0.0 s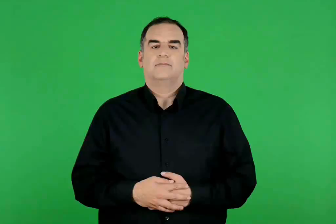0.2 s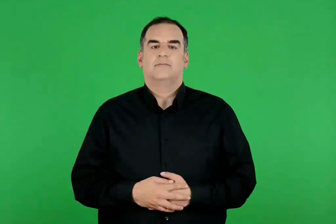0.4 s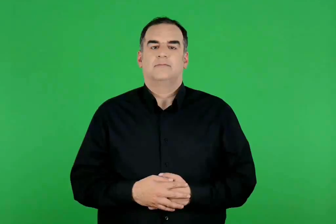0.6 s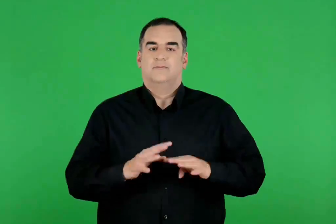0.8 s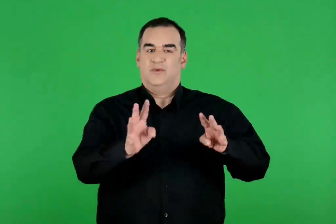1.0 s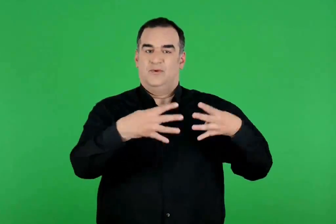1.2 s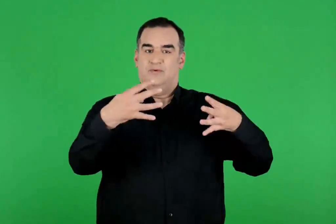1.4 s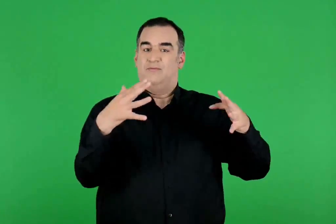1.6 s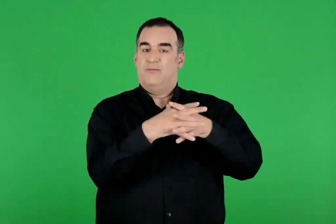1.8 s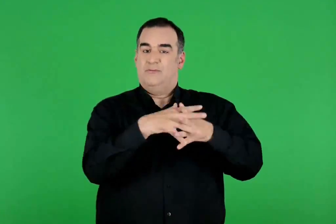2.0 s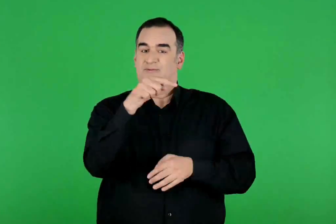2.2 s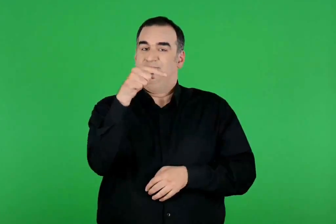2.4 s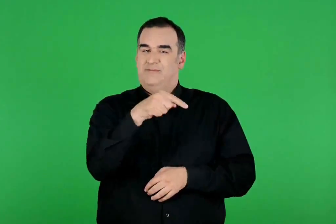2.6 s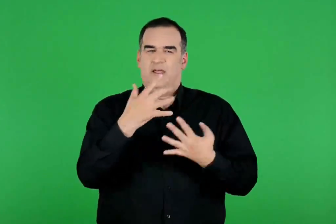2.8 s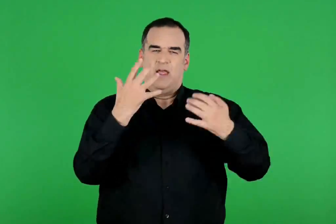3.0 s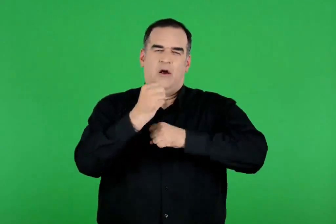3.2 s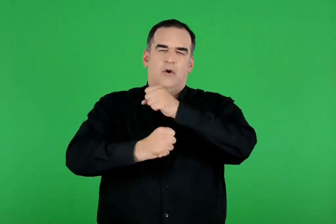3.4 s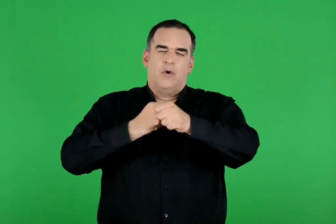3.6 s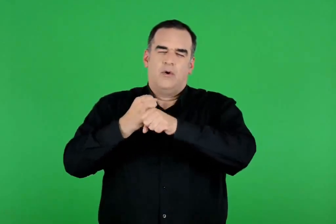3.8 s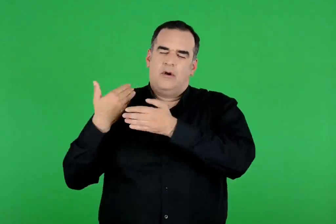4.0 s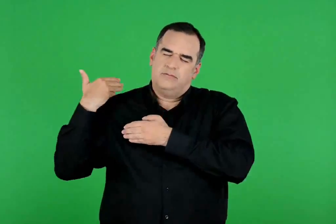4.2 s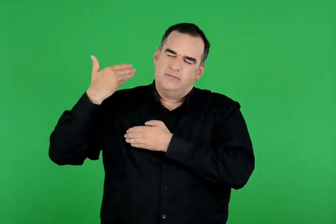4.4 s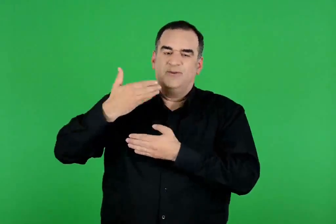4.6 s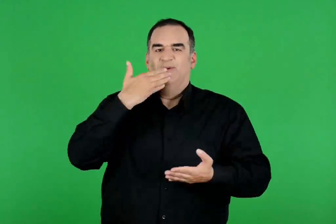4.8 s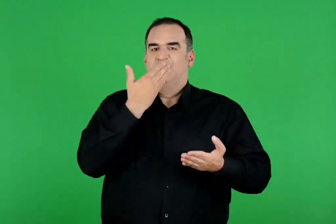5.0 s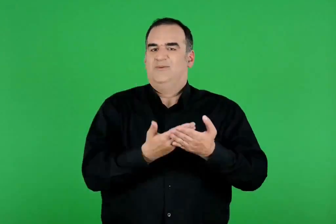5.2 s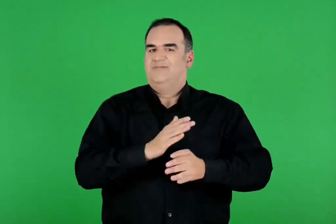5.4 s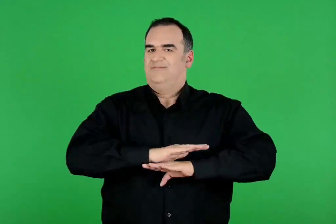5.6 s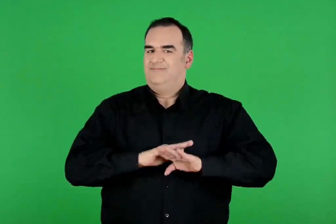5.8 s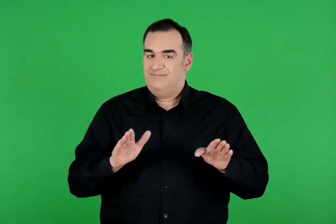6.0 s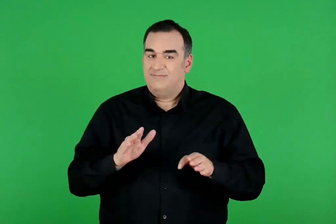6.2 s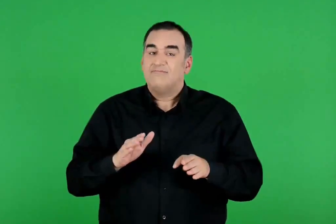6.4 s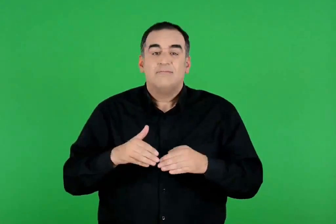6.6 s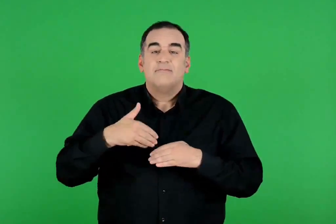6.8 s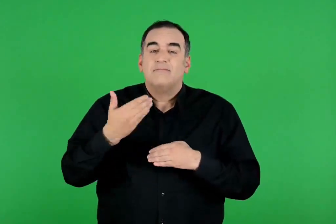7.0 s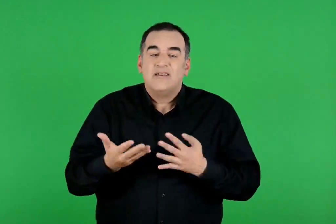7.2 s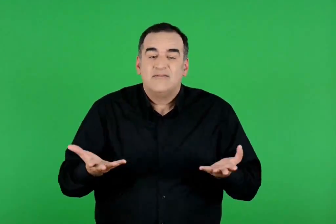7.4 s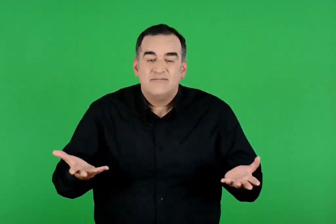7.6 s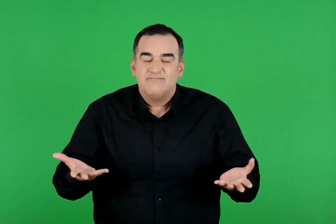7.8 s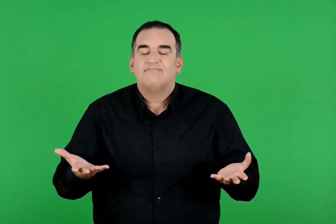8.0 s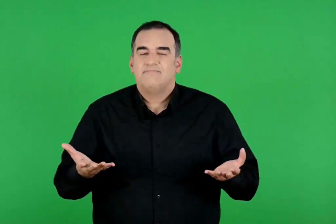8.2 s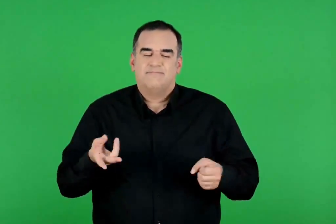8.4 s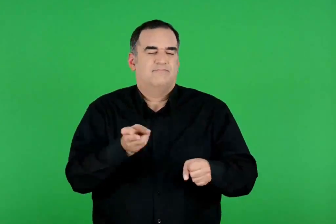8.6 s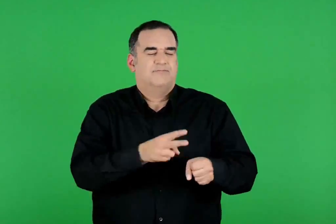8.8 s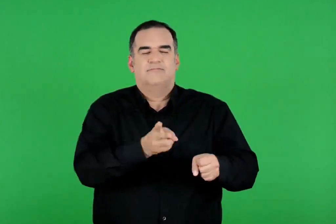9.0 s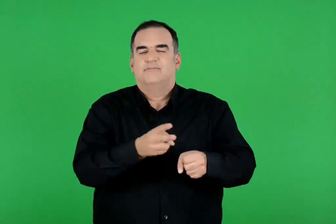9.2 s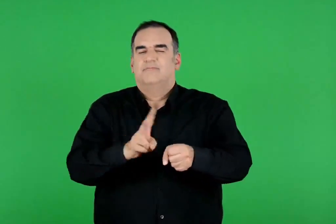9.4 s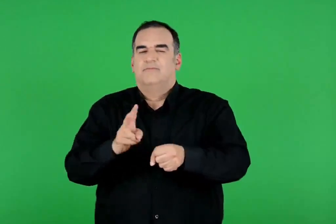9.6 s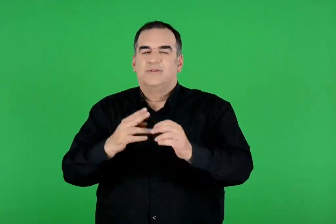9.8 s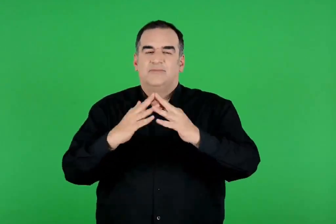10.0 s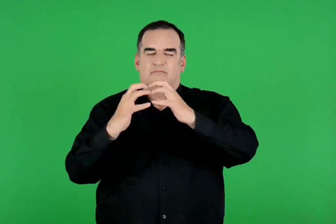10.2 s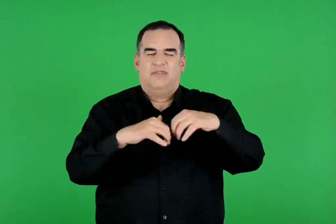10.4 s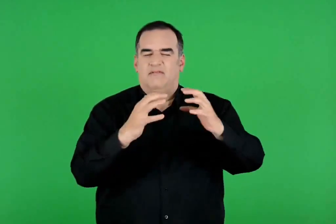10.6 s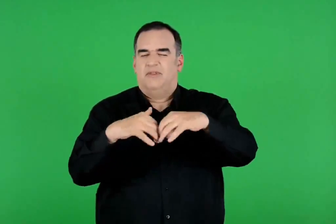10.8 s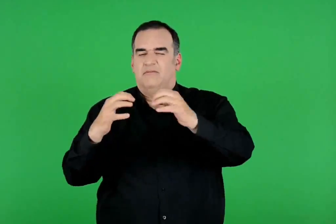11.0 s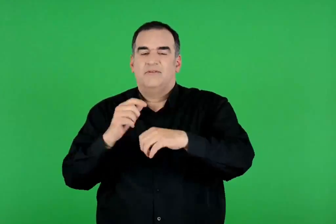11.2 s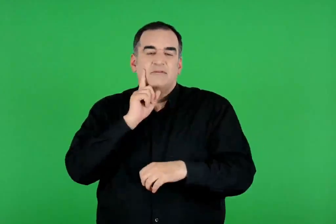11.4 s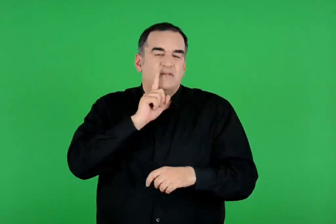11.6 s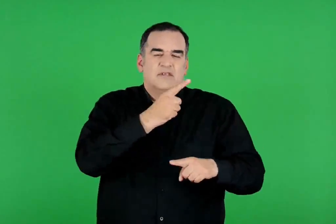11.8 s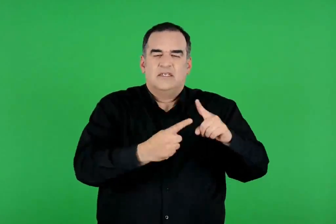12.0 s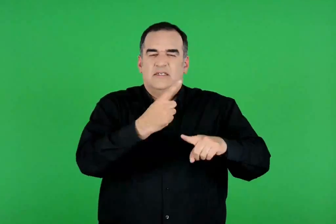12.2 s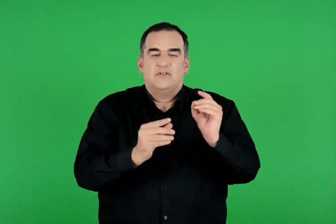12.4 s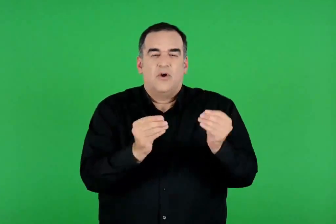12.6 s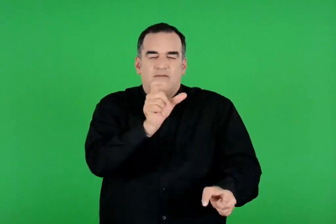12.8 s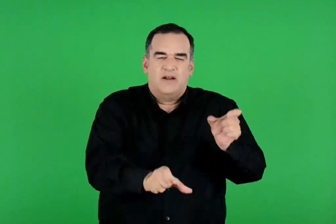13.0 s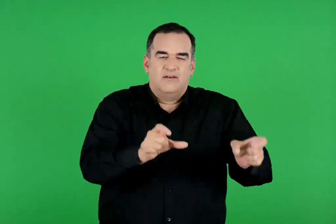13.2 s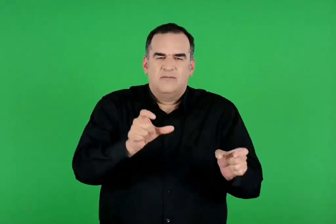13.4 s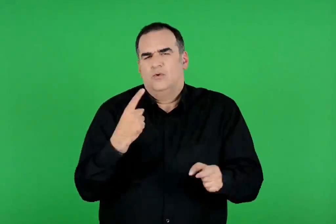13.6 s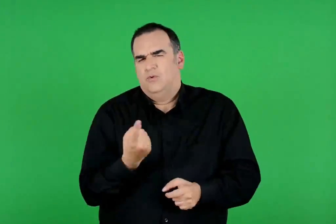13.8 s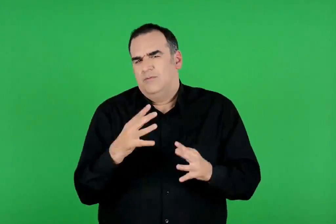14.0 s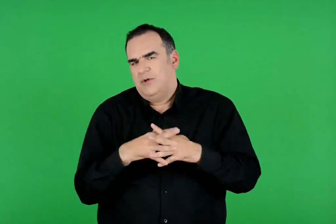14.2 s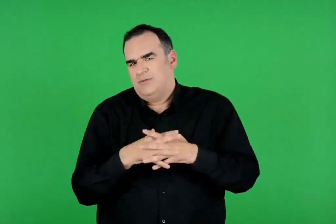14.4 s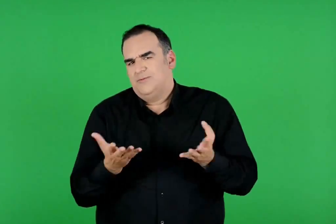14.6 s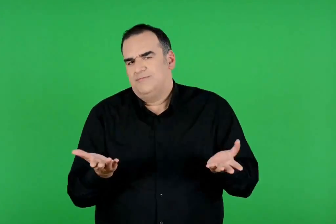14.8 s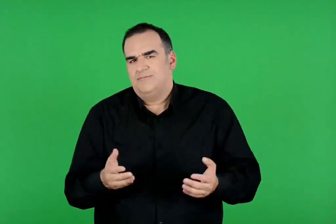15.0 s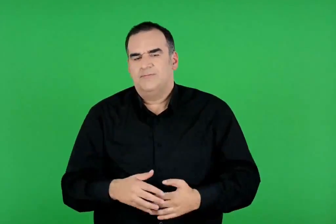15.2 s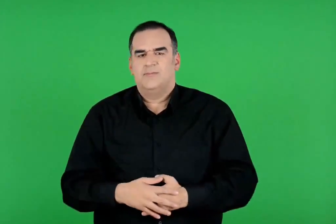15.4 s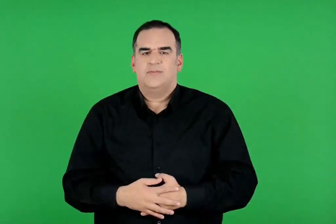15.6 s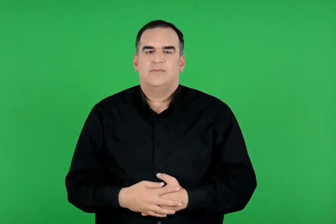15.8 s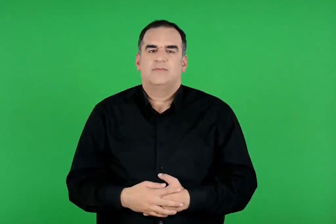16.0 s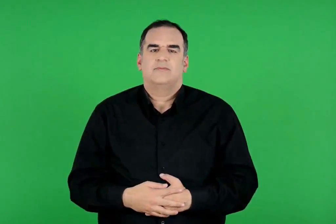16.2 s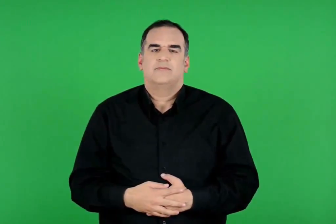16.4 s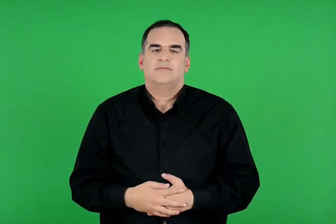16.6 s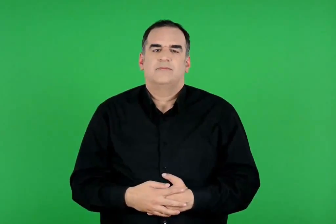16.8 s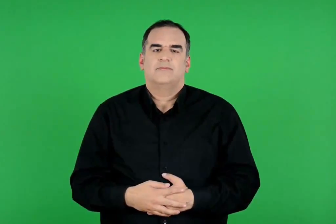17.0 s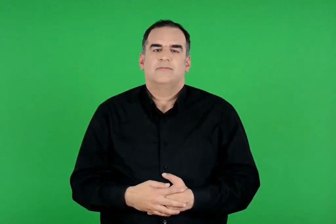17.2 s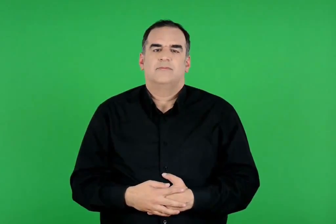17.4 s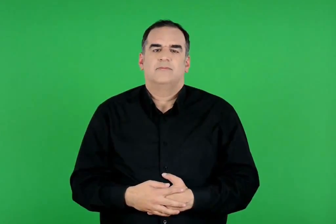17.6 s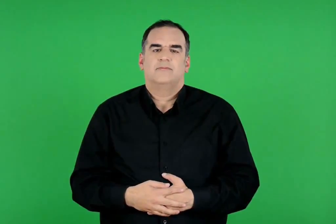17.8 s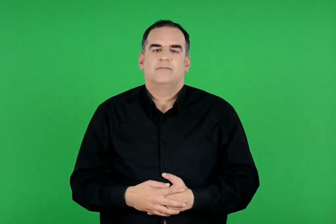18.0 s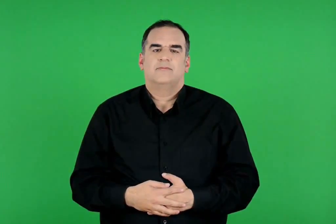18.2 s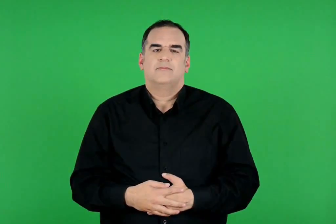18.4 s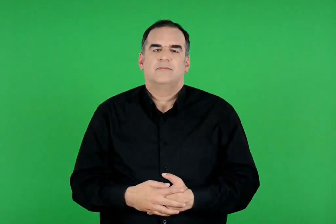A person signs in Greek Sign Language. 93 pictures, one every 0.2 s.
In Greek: ο τρωικός πόλεμος , που κράτησε δέκα ολόκληρα χρόνια , είχε τελειώσει. άφησε όμως πίσω του νεκρούς , σπίτια γκρεμισμένα , χήρες και ορφανά. όπως κάθε πόλεμος
